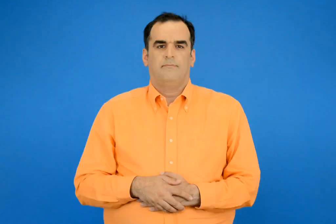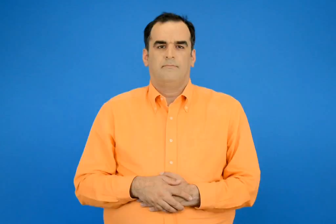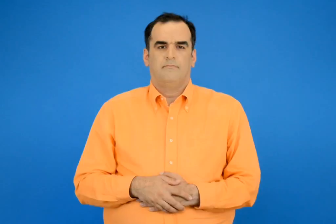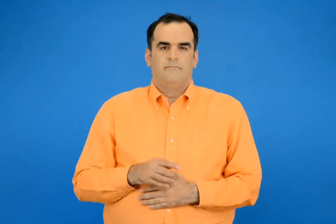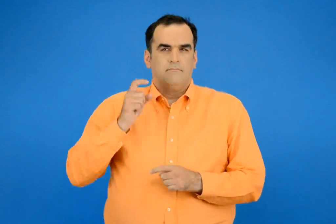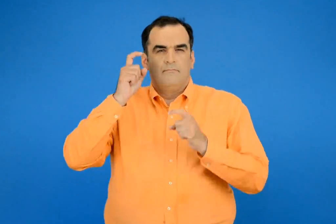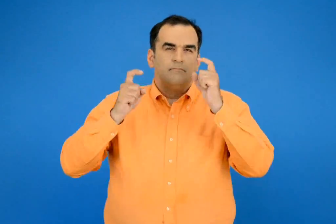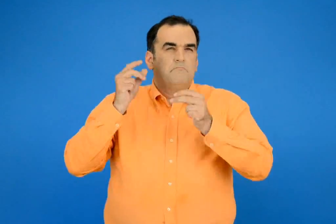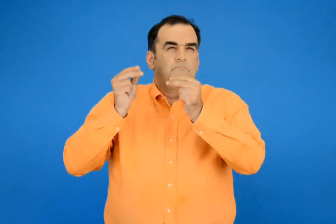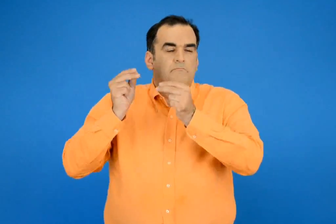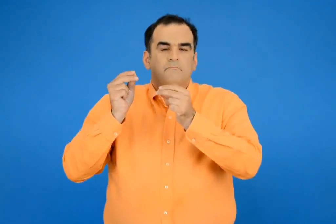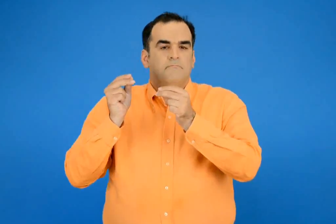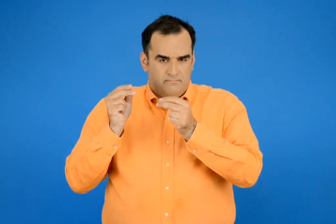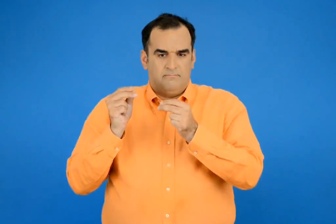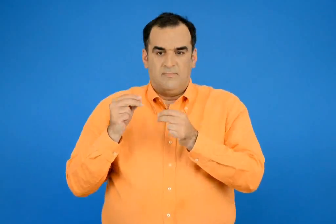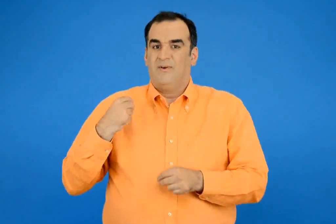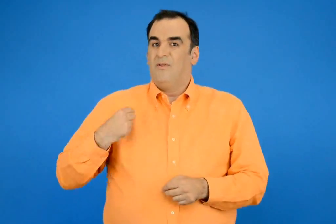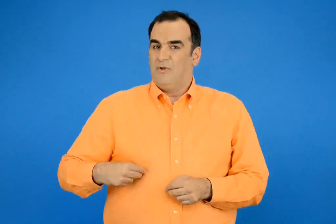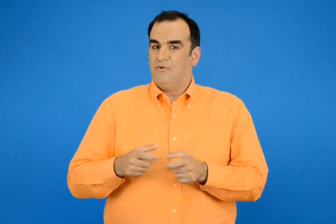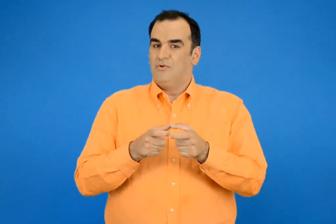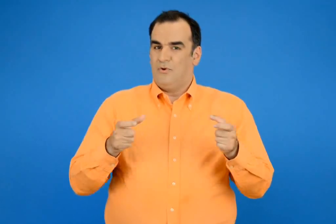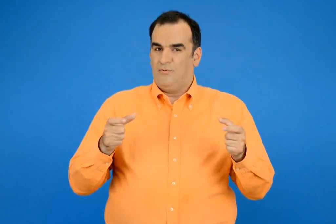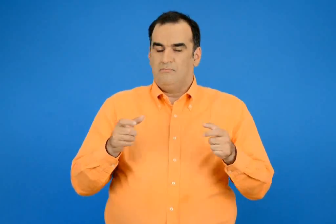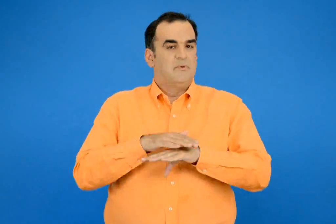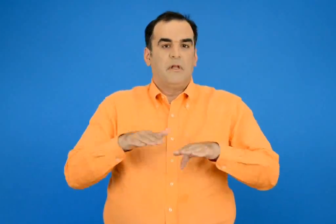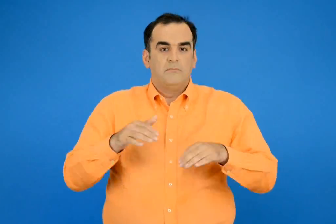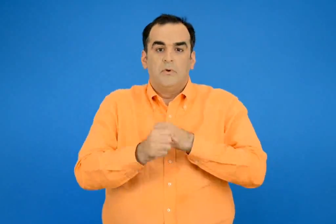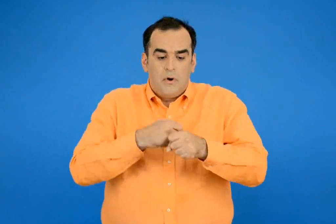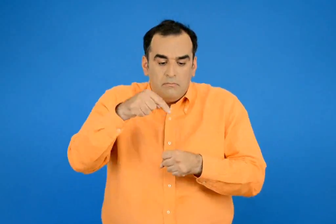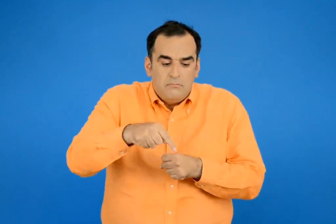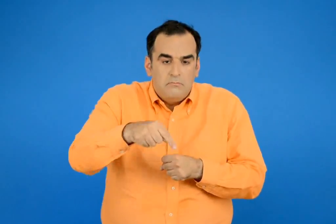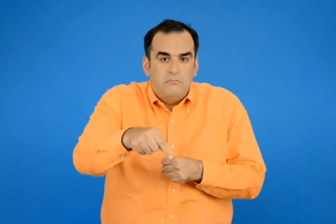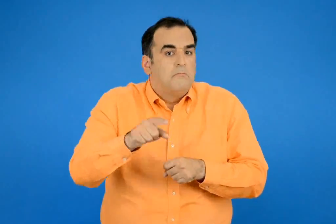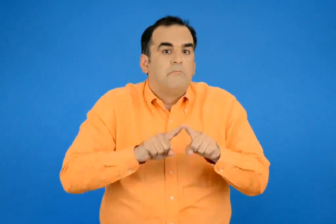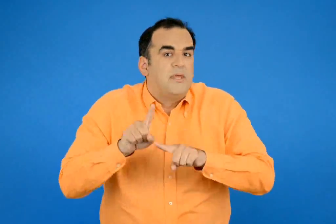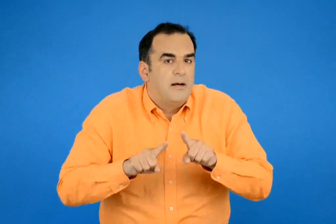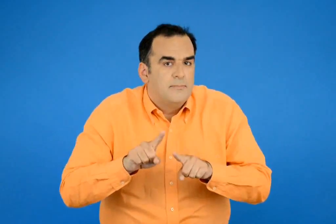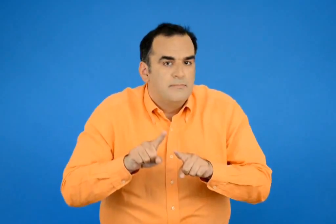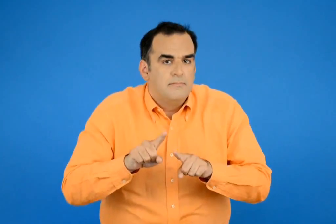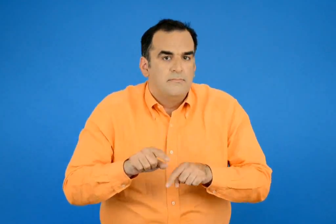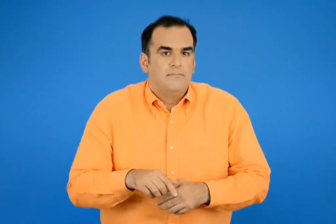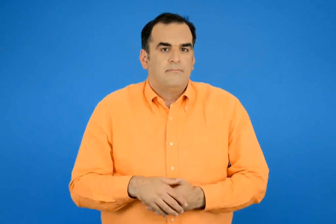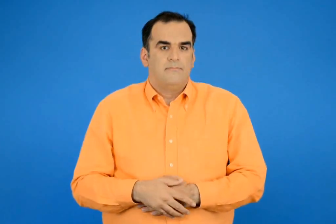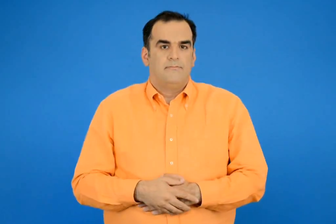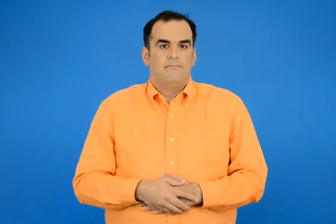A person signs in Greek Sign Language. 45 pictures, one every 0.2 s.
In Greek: υπολογίζω ποιά χρονιά θα τελειώσει το δημοτικό σχολείο ;
